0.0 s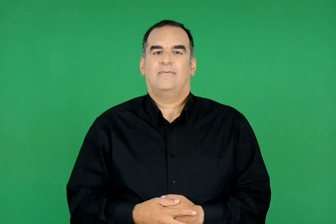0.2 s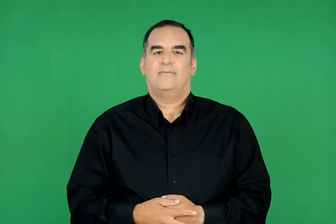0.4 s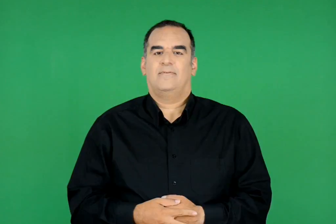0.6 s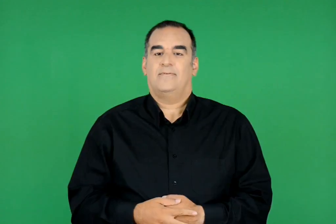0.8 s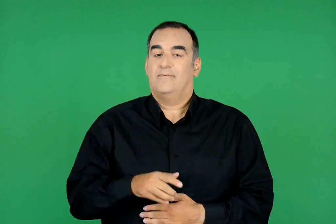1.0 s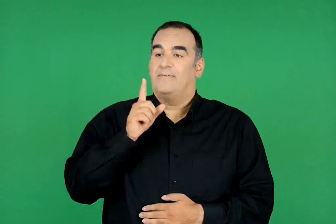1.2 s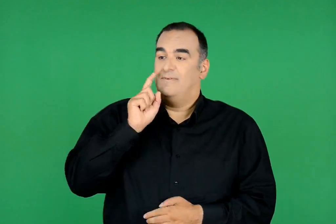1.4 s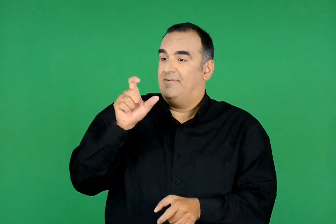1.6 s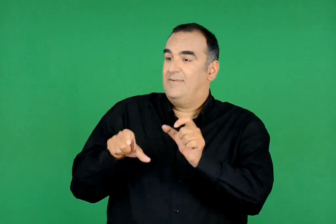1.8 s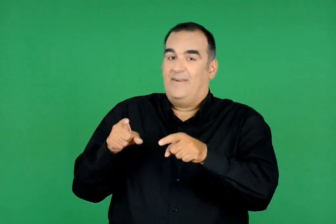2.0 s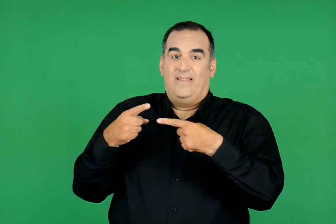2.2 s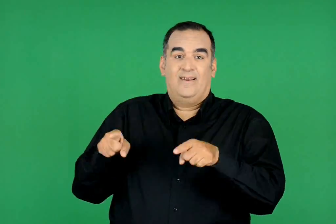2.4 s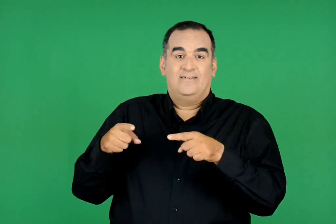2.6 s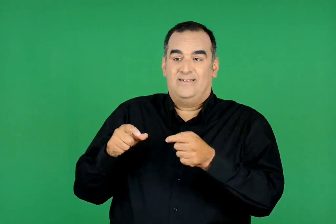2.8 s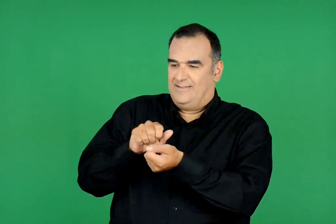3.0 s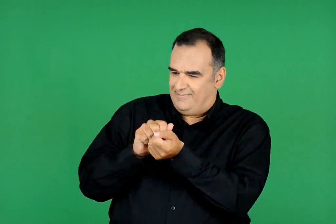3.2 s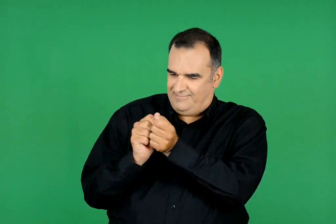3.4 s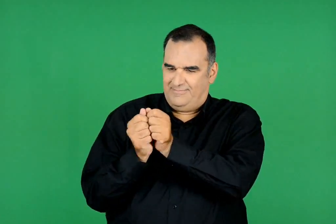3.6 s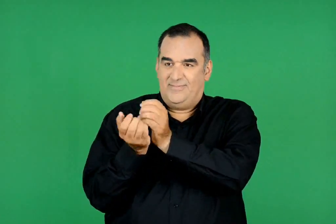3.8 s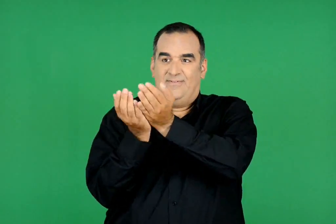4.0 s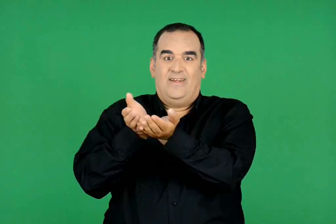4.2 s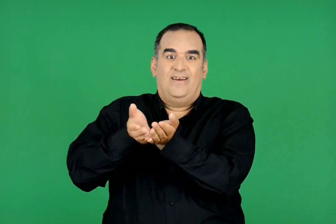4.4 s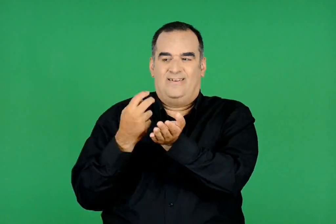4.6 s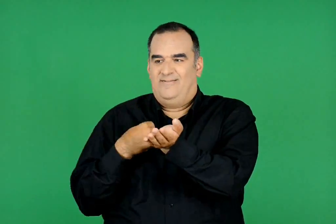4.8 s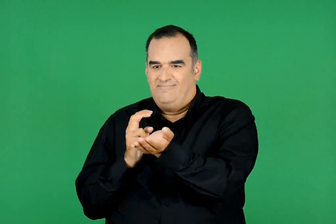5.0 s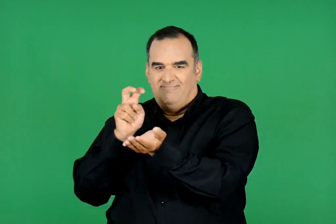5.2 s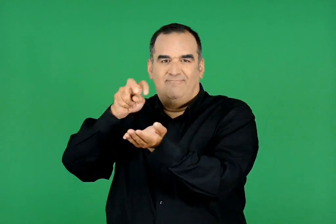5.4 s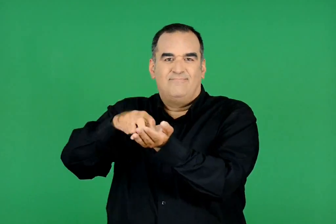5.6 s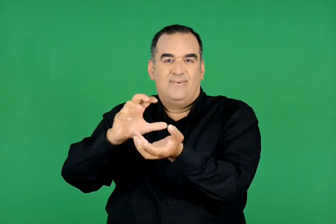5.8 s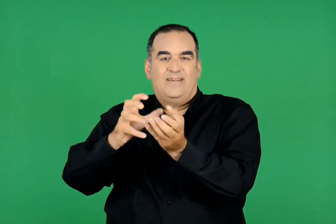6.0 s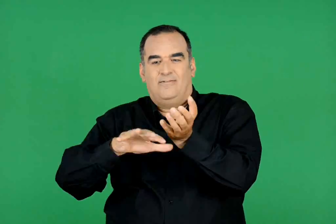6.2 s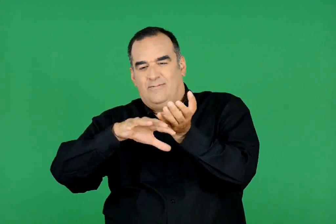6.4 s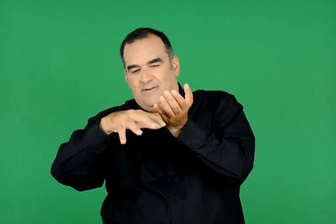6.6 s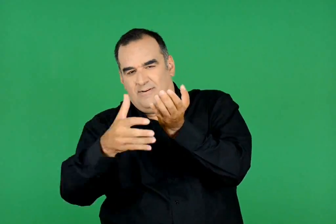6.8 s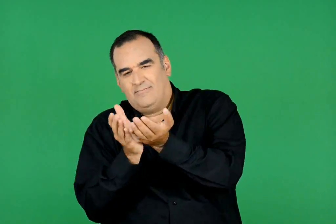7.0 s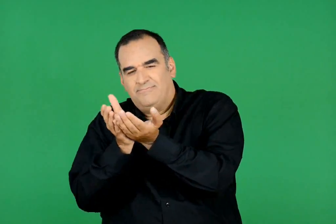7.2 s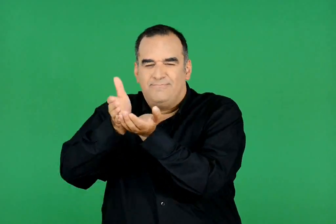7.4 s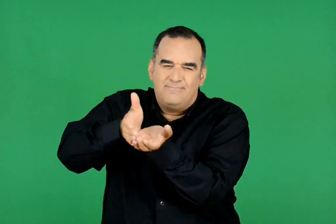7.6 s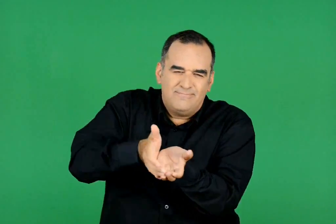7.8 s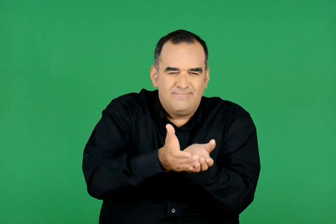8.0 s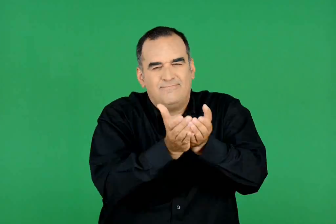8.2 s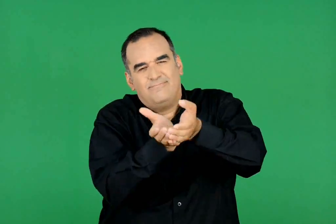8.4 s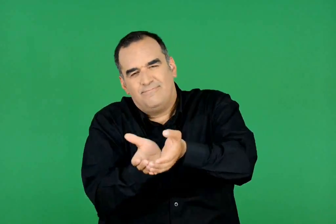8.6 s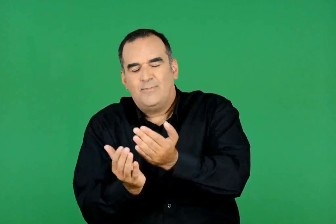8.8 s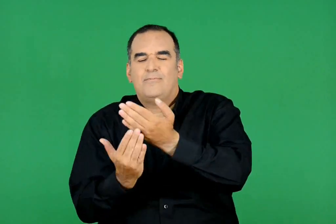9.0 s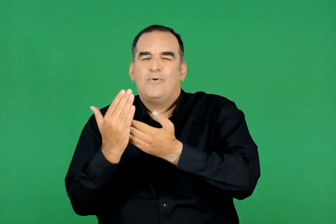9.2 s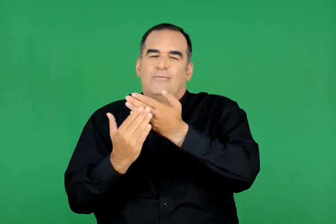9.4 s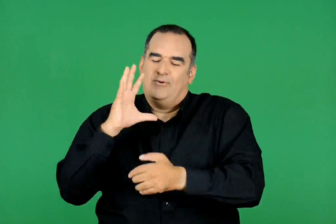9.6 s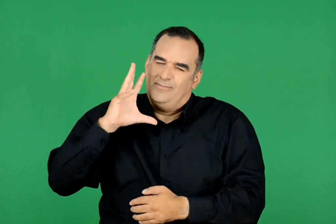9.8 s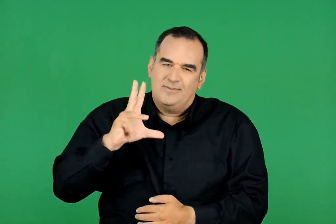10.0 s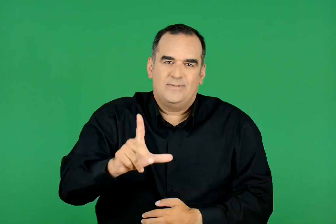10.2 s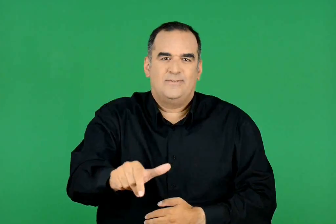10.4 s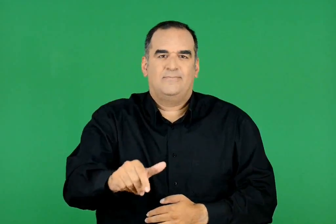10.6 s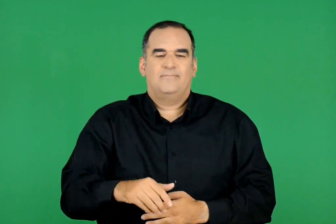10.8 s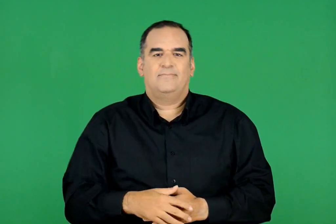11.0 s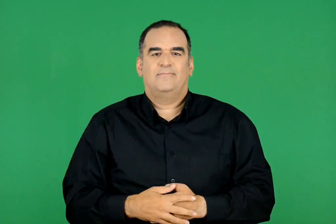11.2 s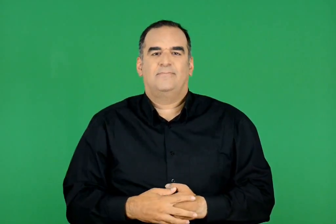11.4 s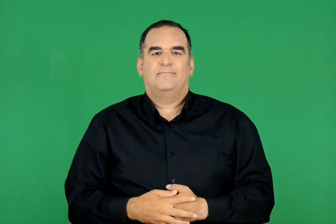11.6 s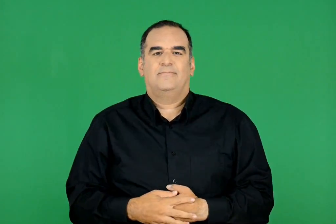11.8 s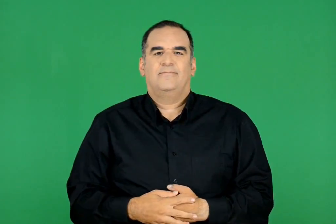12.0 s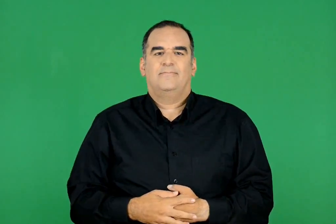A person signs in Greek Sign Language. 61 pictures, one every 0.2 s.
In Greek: και να είχα για δασκάλες μου τις βάρκες που αρμενίζουν να με έπαιρναν κάθε πρωί στη γη να με γυρίζουν
